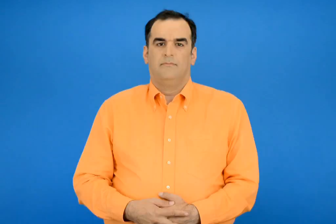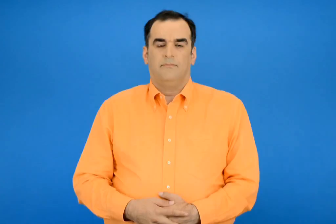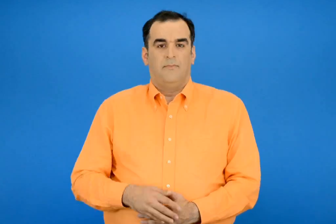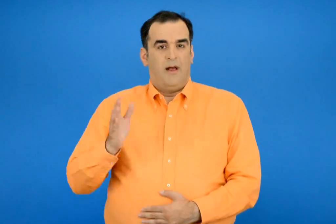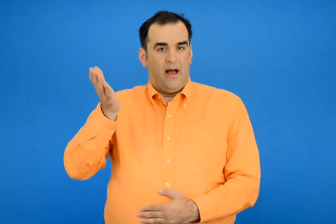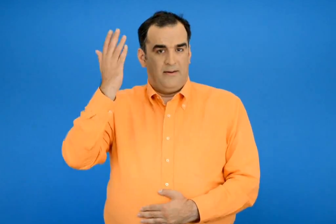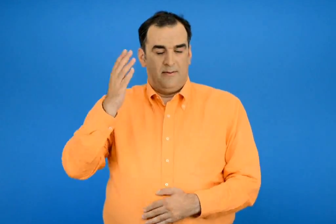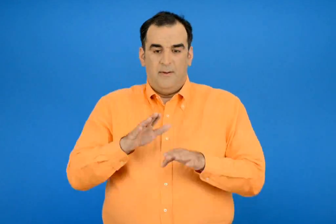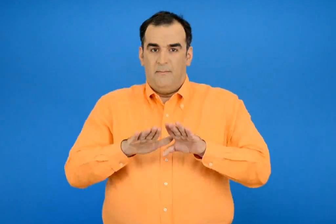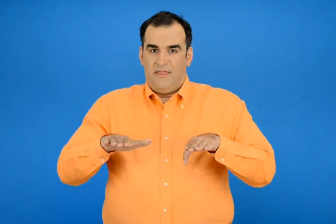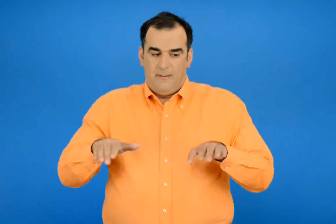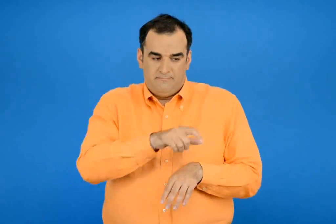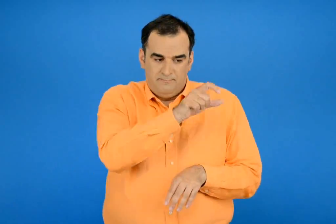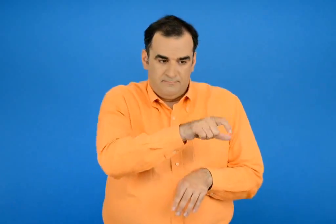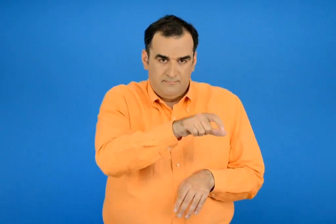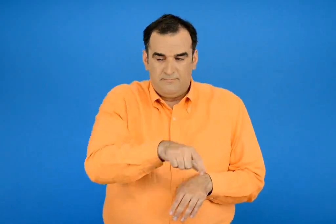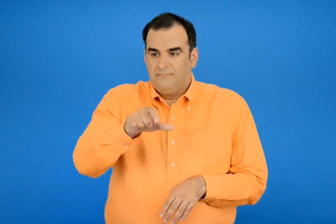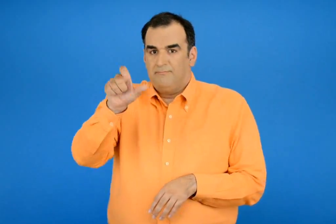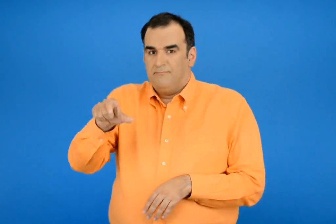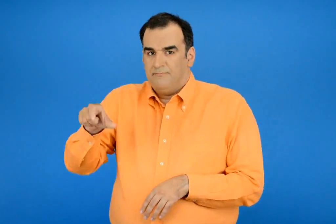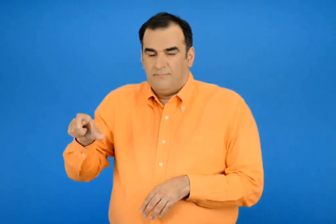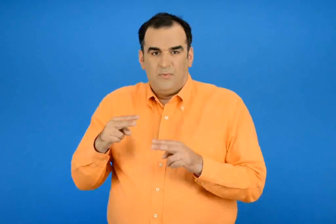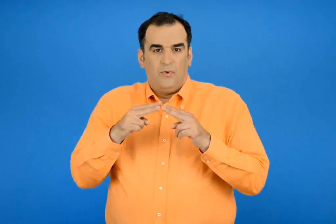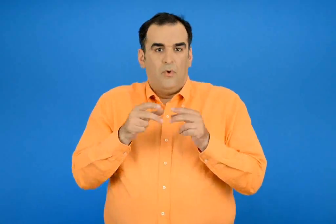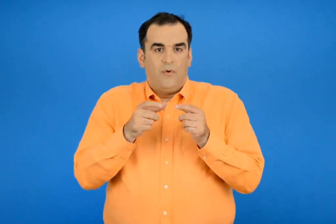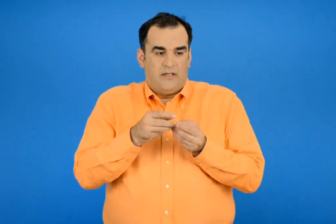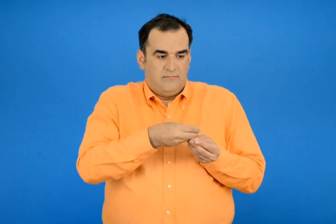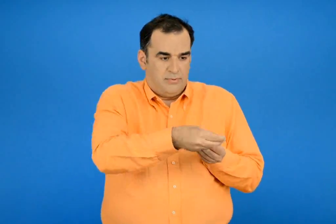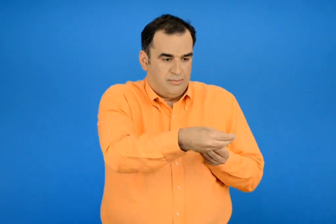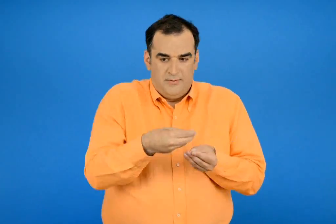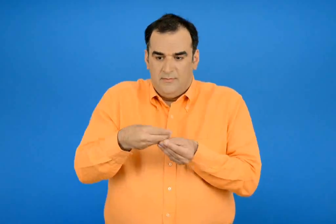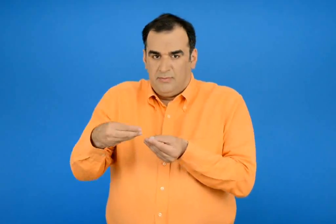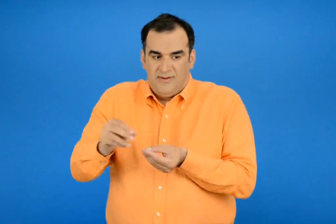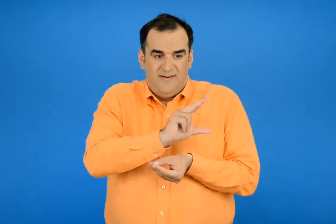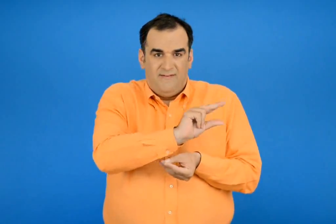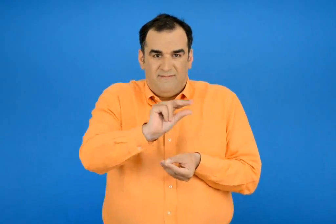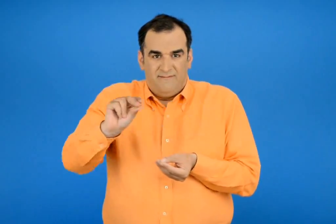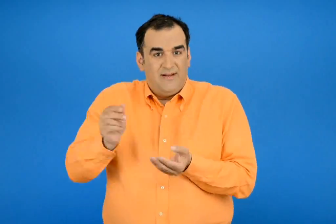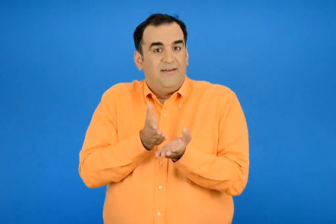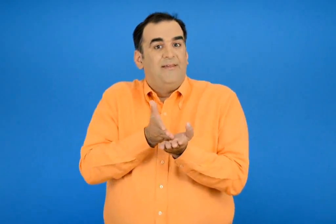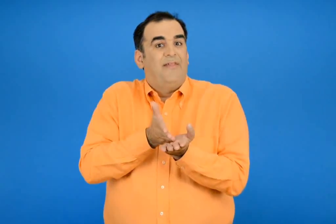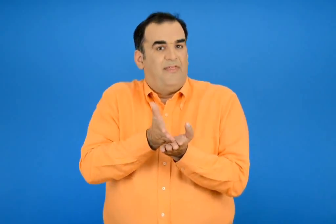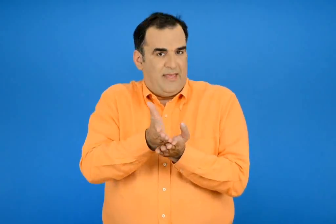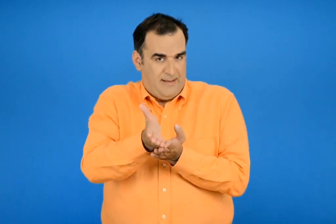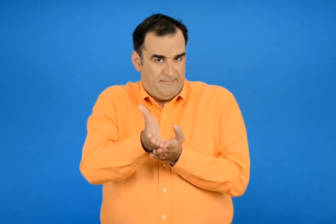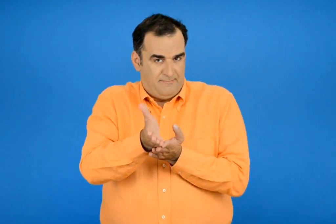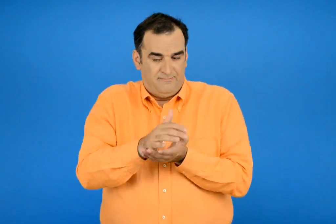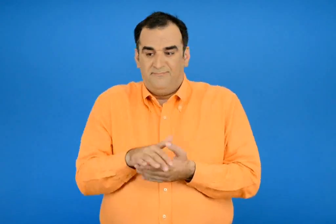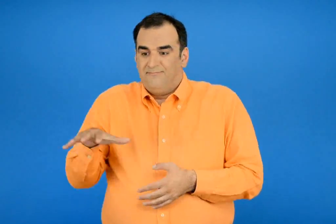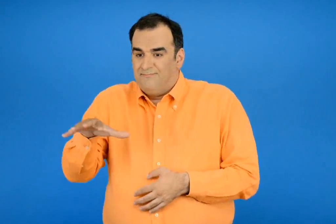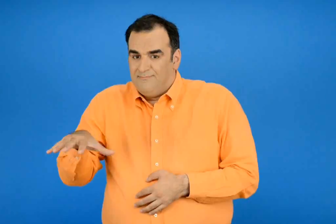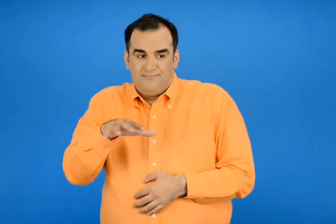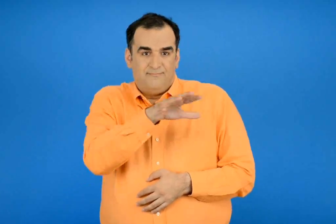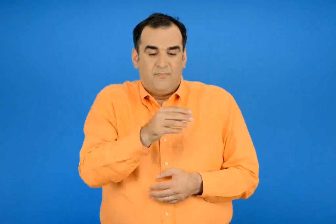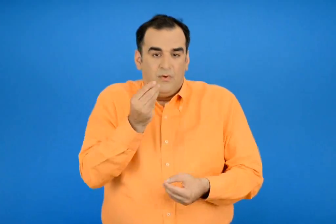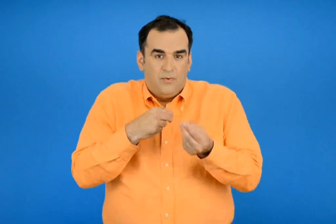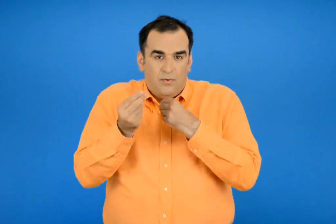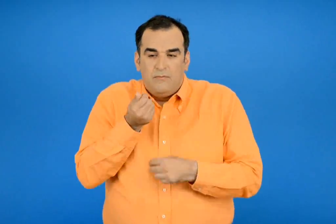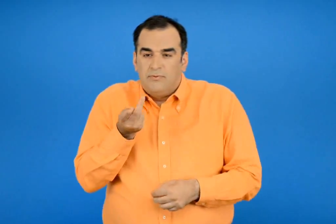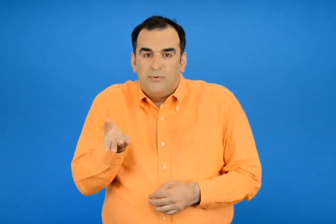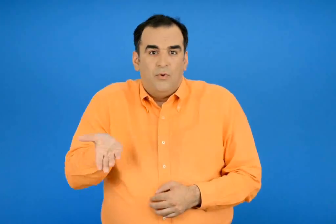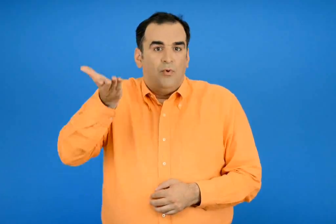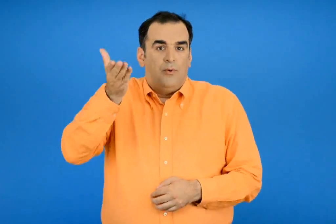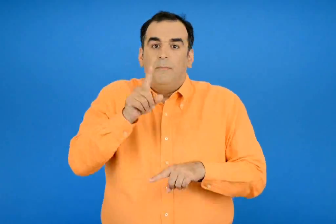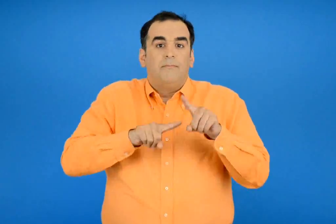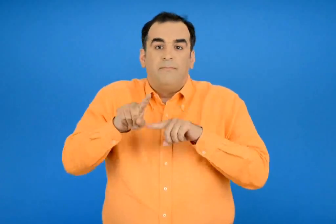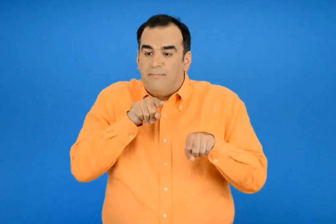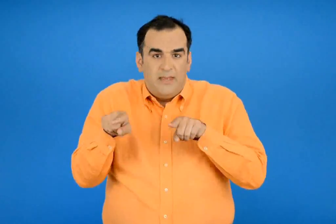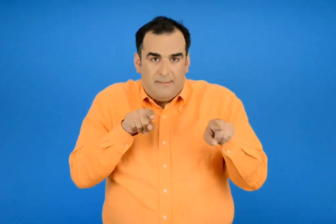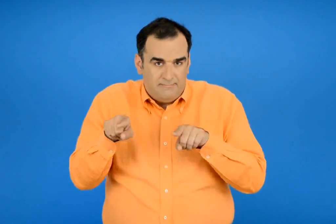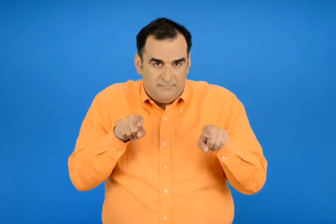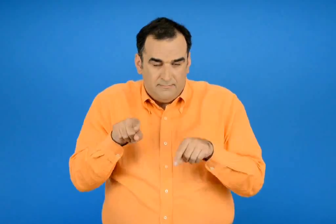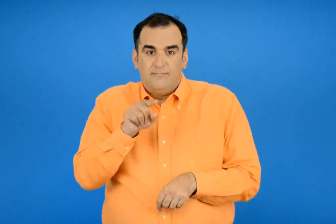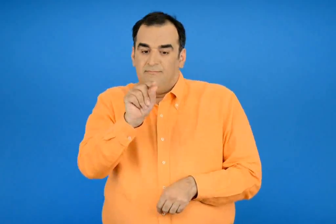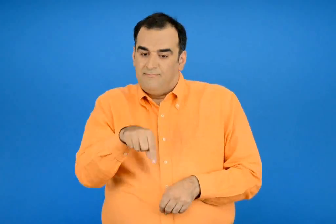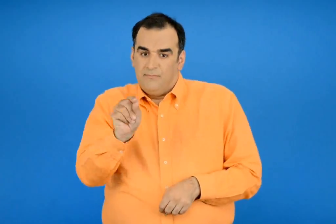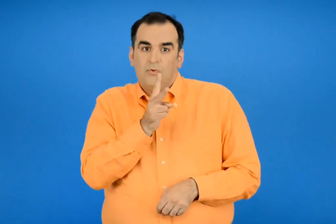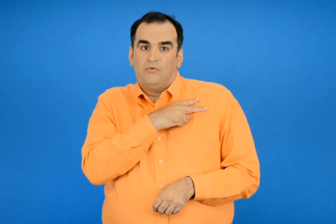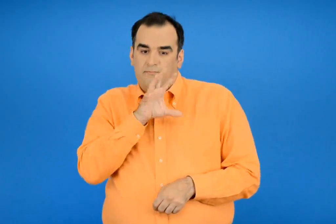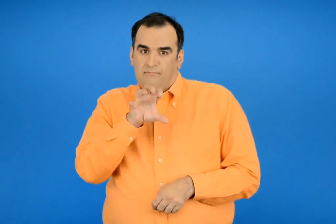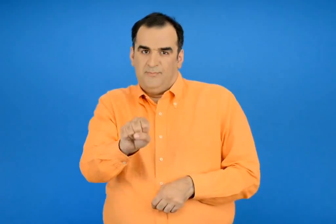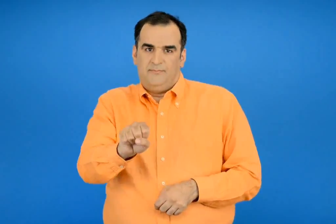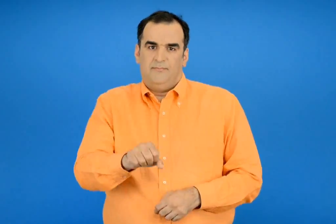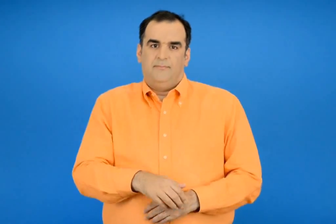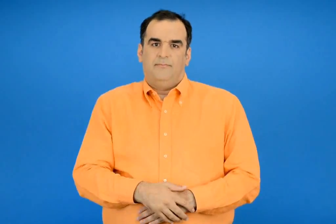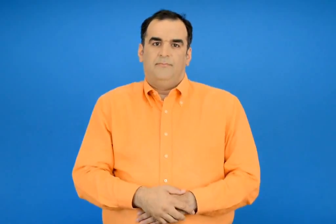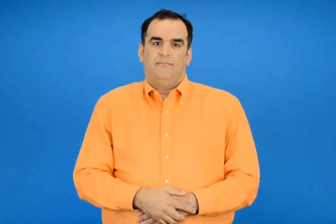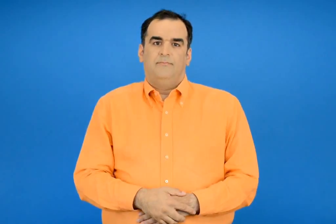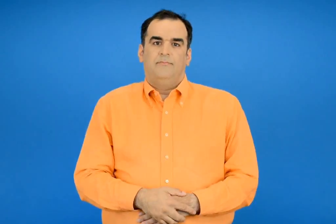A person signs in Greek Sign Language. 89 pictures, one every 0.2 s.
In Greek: ποιά παιδιά θα φάνε περισσότερες γκοφρέτες αν τις μοιραστούν δίκαια ; εκτιμώ βάζω √
